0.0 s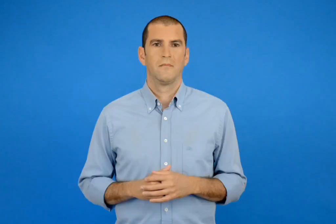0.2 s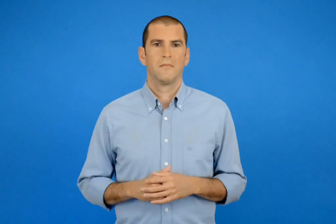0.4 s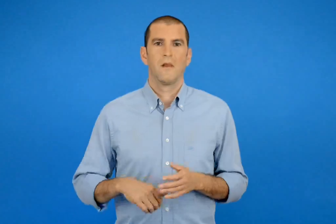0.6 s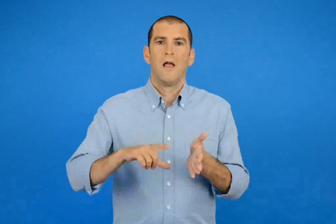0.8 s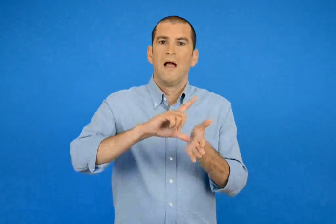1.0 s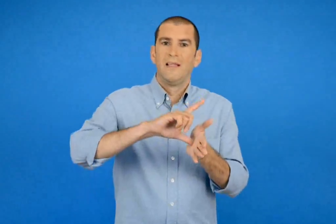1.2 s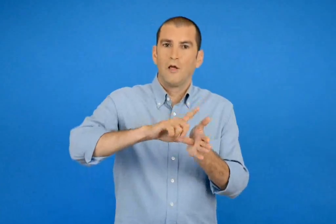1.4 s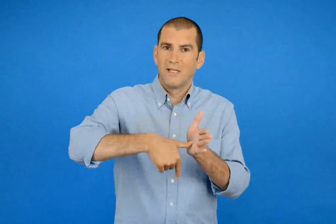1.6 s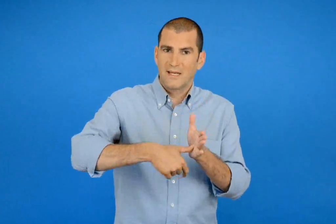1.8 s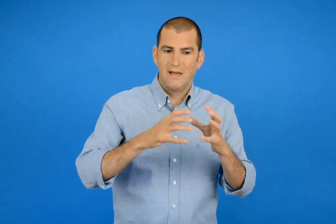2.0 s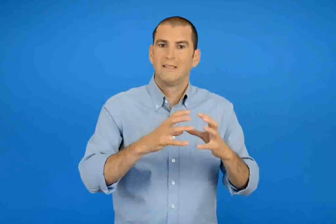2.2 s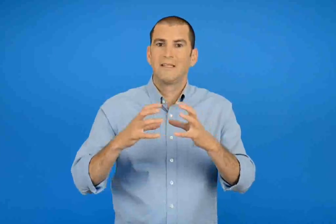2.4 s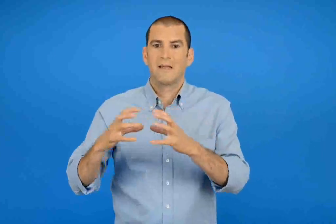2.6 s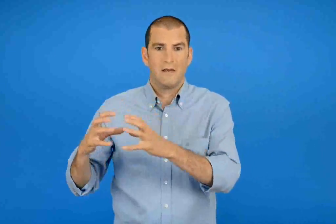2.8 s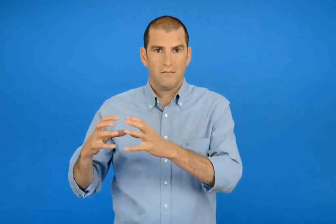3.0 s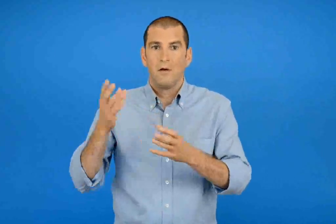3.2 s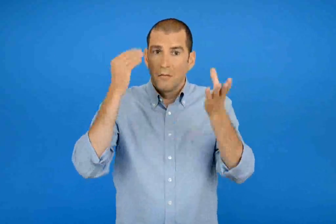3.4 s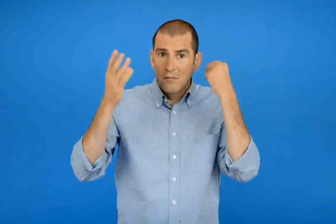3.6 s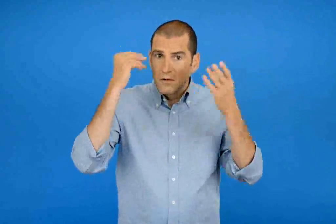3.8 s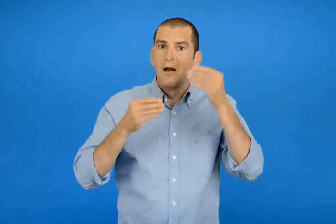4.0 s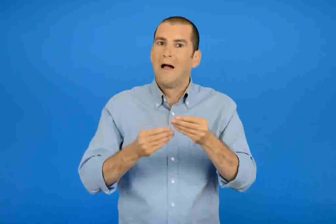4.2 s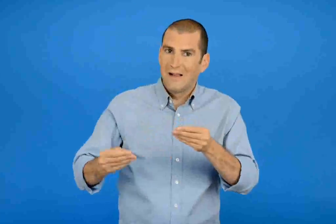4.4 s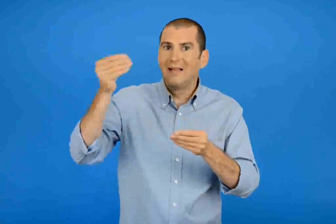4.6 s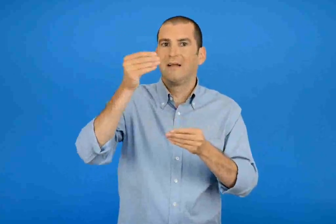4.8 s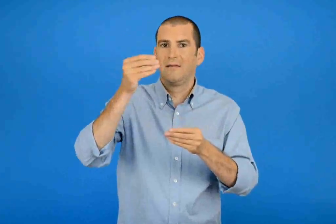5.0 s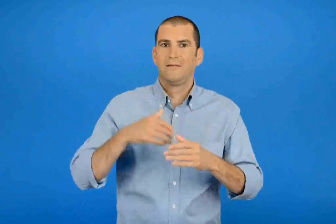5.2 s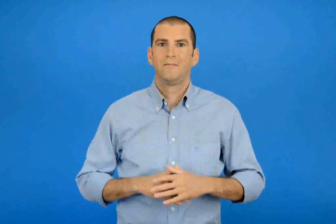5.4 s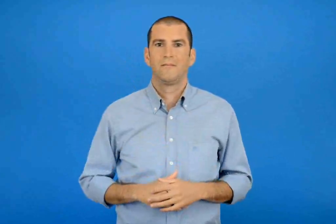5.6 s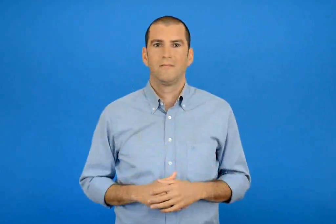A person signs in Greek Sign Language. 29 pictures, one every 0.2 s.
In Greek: γνωρίζω καλυτέρα τα γεωμετρικά στερεά
